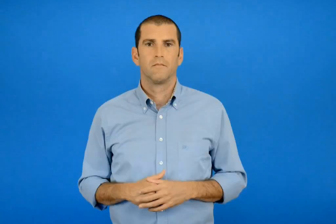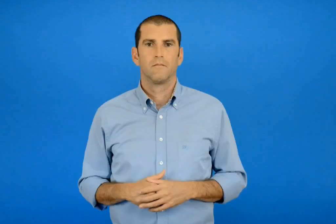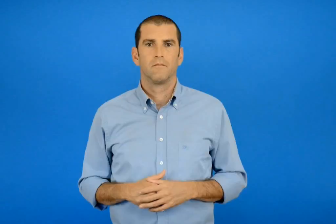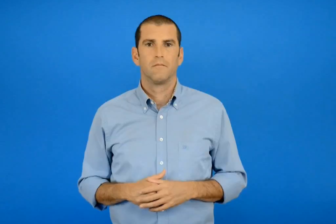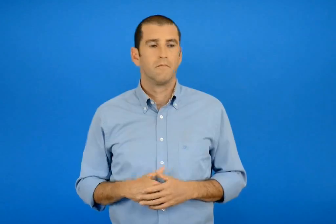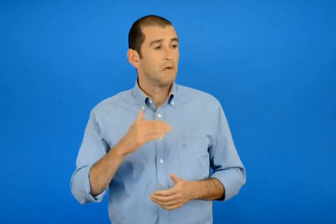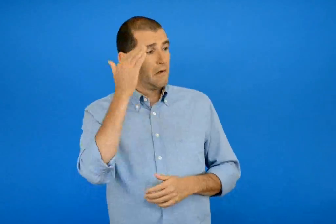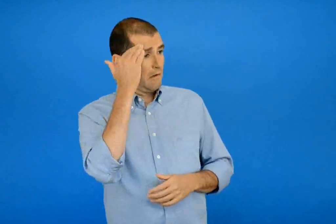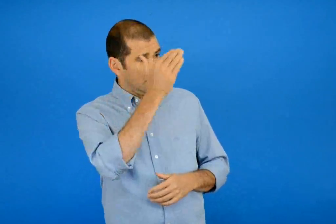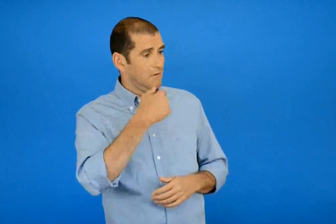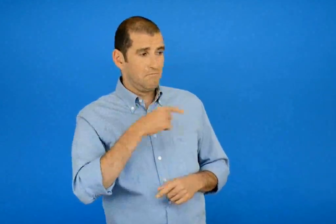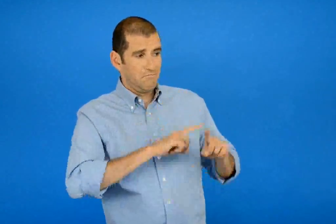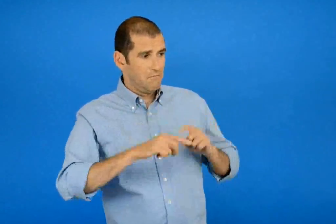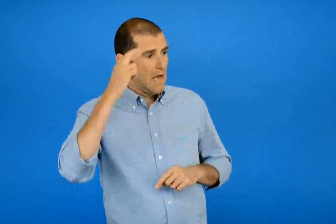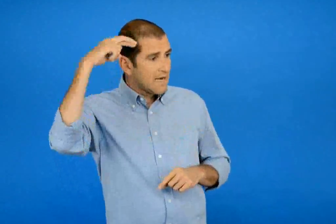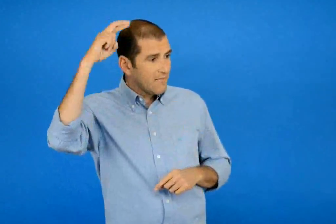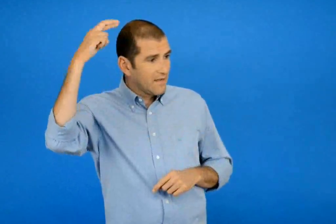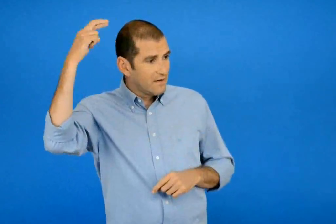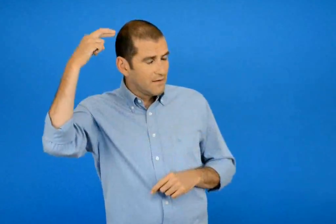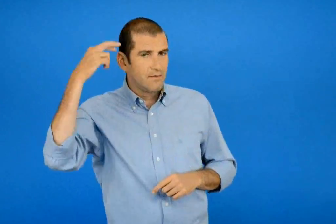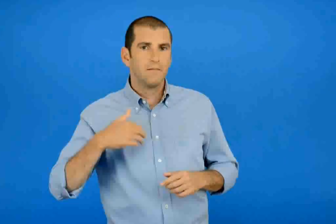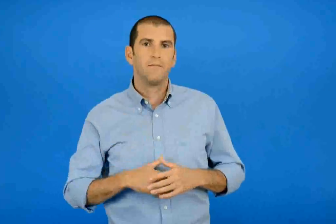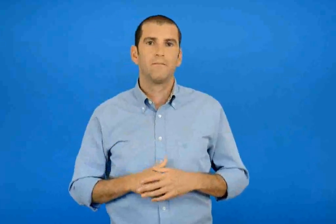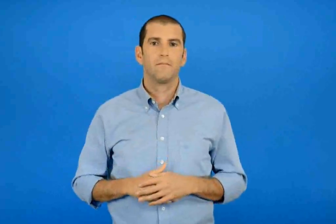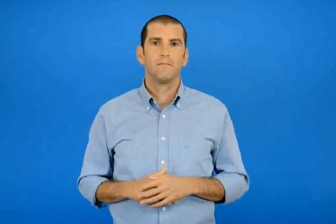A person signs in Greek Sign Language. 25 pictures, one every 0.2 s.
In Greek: γειά είμαι ο ραφαε λεπτο
